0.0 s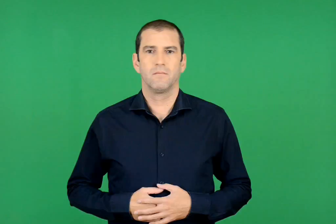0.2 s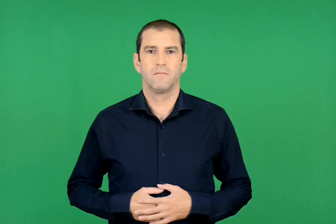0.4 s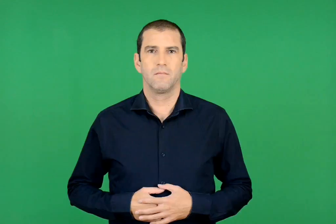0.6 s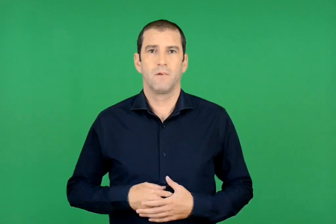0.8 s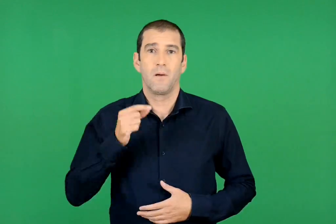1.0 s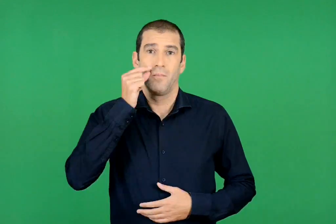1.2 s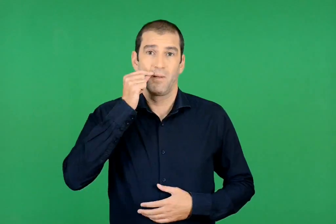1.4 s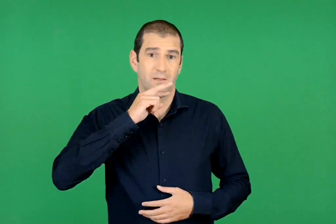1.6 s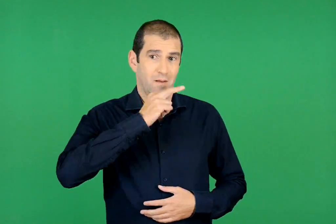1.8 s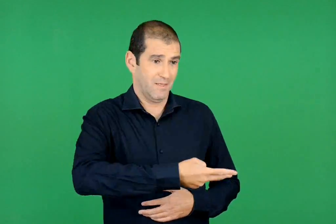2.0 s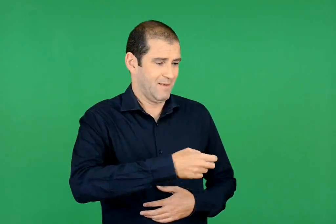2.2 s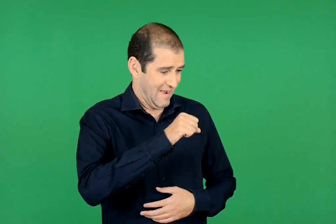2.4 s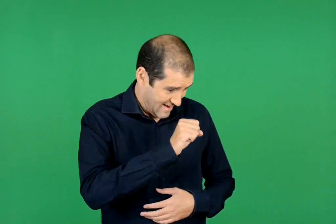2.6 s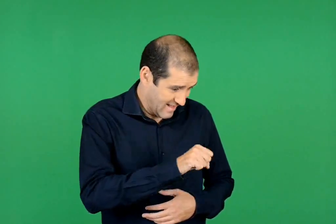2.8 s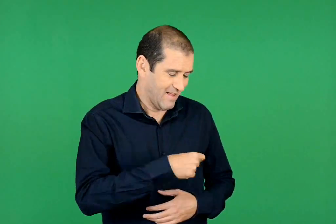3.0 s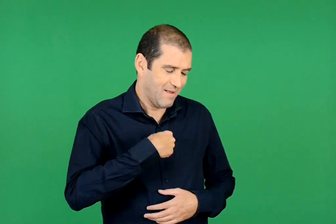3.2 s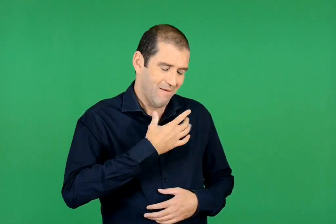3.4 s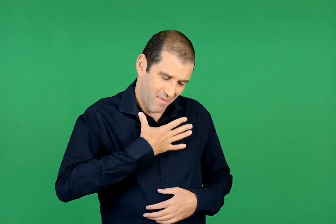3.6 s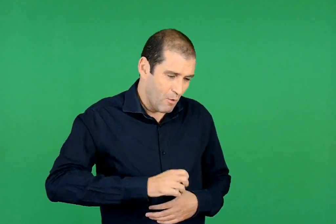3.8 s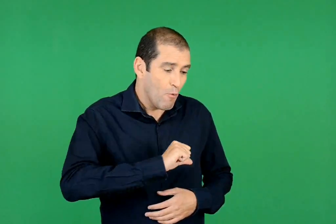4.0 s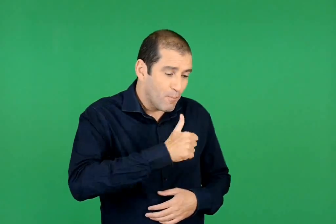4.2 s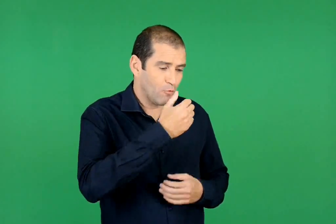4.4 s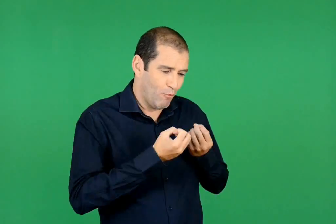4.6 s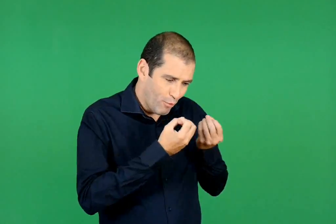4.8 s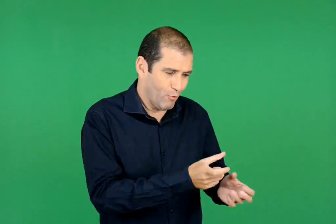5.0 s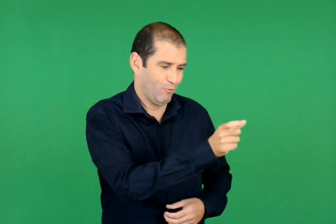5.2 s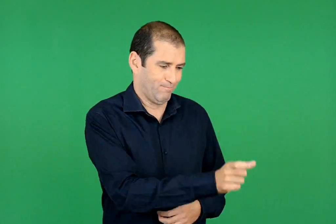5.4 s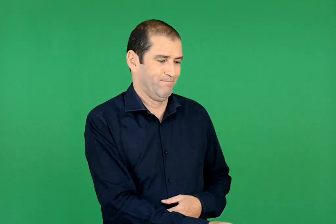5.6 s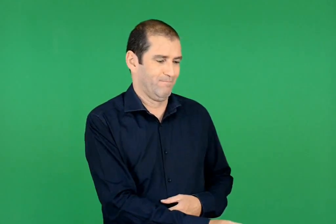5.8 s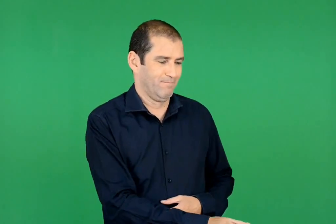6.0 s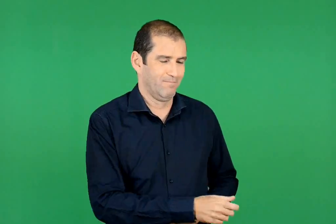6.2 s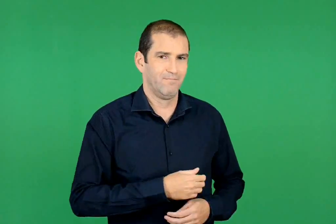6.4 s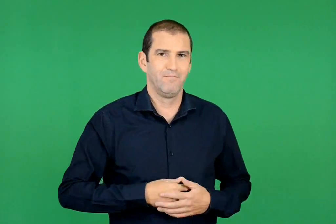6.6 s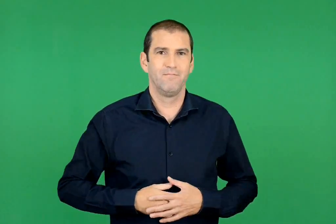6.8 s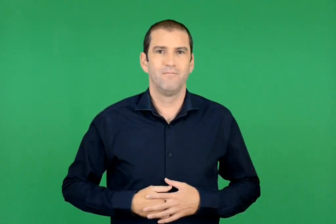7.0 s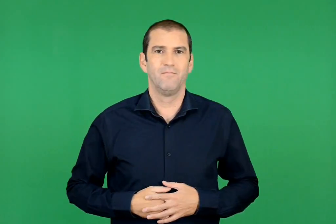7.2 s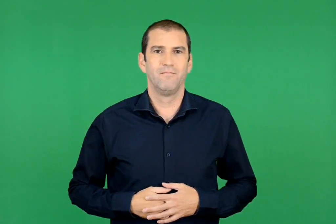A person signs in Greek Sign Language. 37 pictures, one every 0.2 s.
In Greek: ναι , απαντά ο πατέρας , ήθελα να είναι το πρώτο µας δώρο για σένα
